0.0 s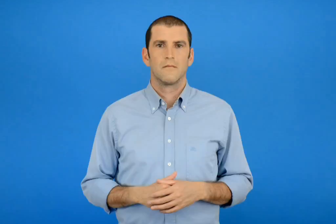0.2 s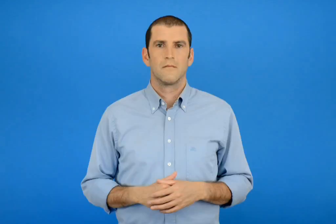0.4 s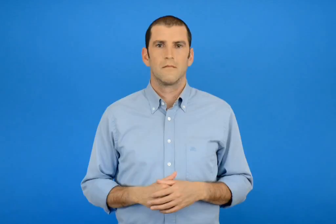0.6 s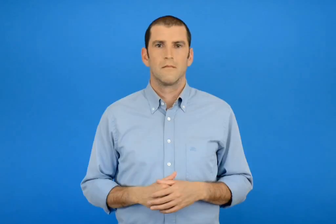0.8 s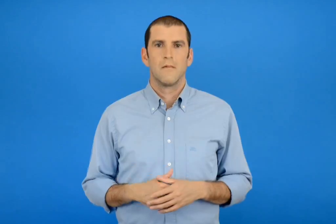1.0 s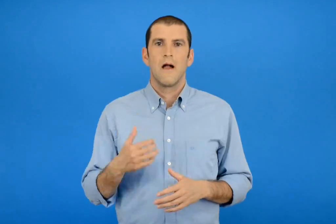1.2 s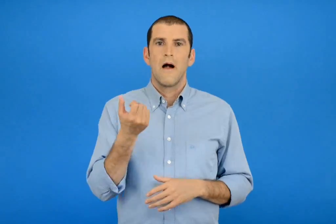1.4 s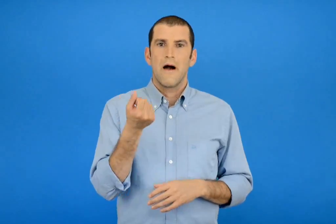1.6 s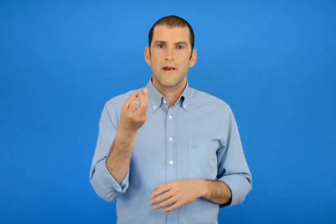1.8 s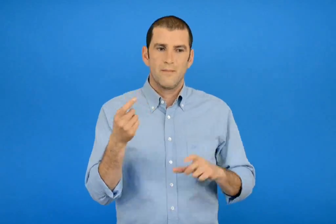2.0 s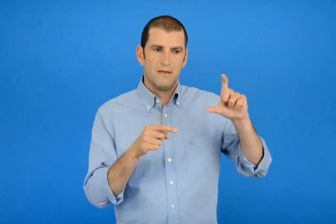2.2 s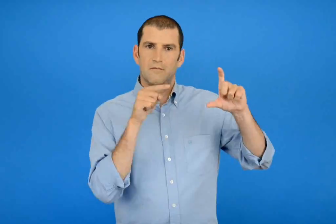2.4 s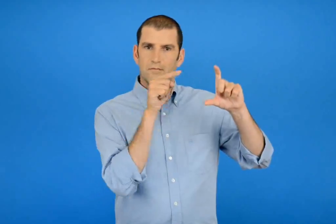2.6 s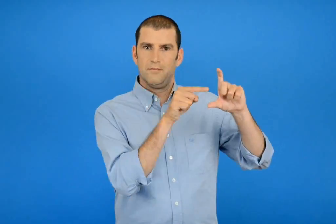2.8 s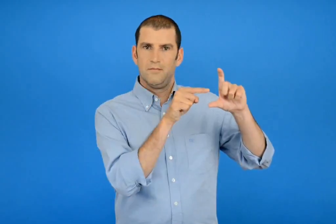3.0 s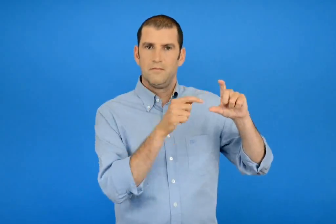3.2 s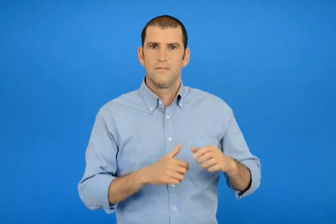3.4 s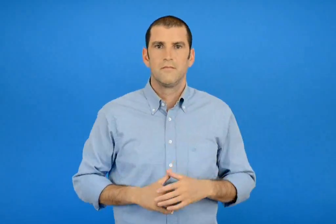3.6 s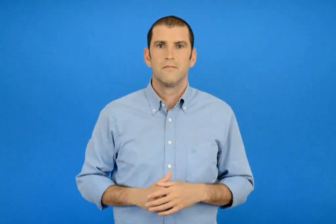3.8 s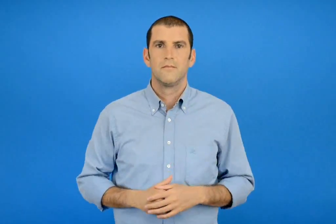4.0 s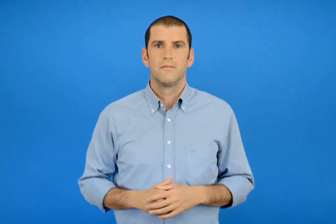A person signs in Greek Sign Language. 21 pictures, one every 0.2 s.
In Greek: οι αριθμοί - στόχοι
